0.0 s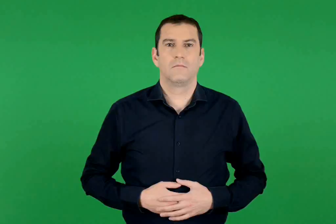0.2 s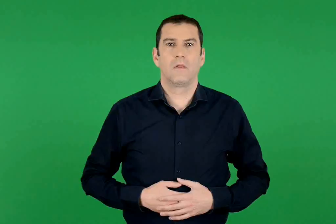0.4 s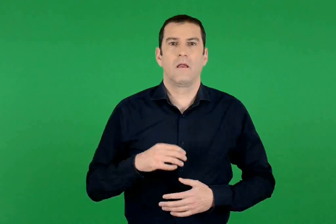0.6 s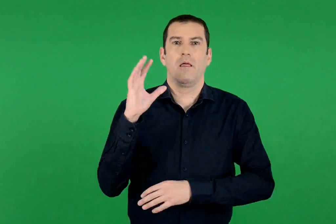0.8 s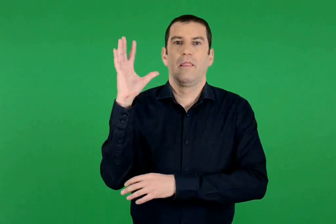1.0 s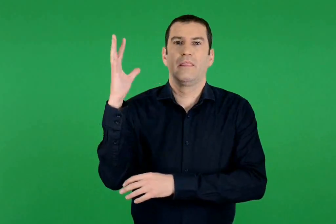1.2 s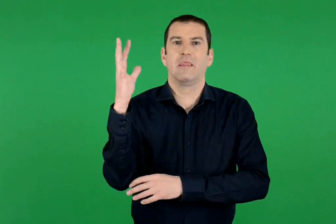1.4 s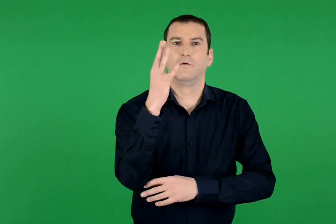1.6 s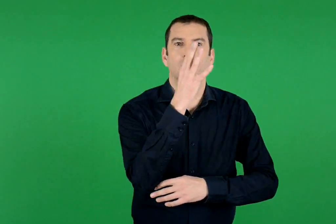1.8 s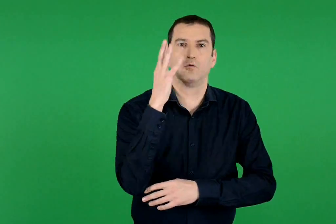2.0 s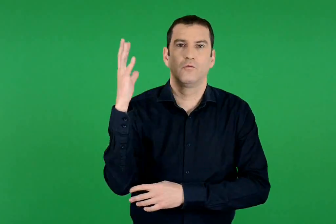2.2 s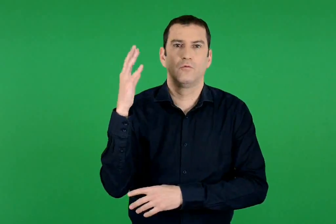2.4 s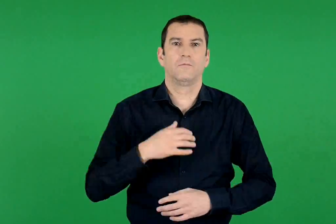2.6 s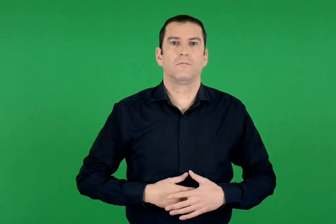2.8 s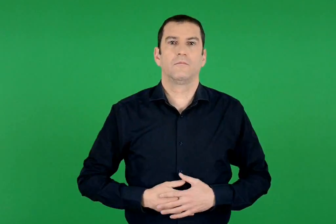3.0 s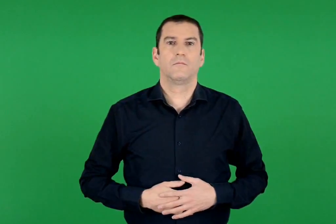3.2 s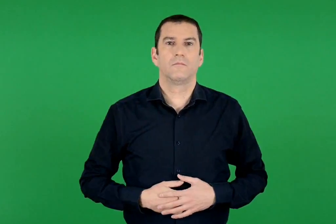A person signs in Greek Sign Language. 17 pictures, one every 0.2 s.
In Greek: δάσος
